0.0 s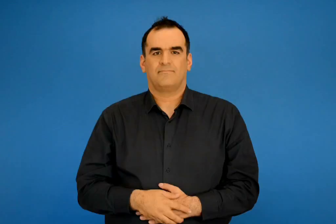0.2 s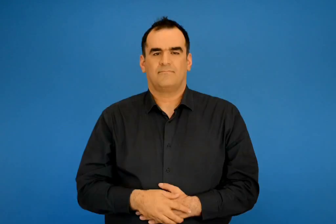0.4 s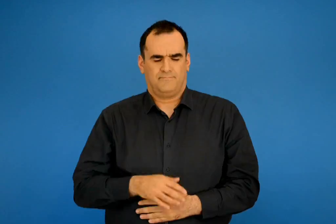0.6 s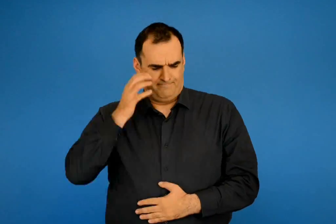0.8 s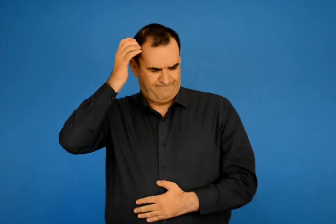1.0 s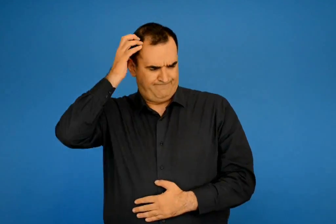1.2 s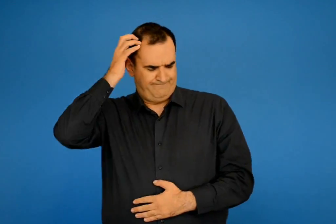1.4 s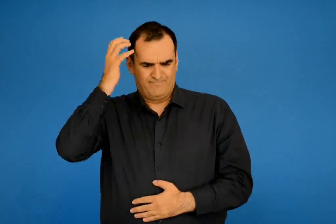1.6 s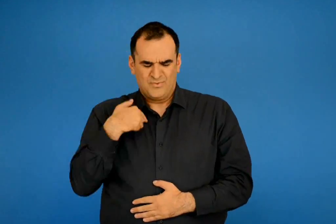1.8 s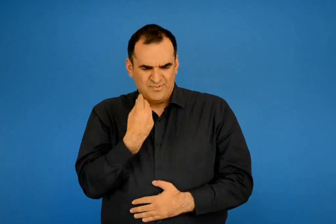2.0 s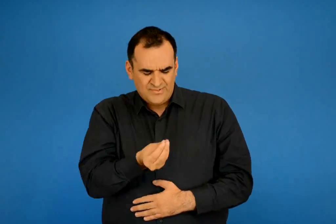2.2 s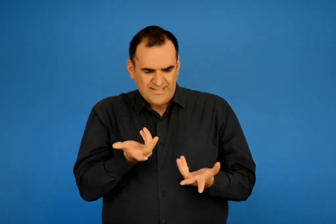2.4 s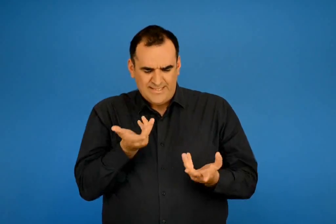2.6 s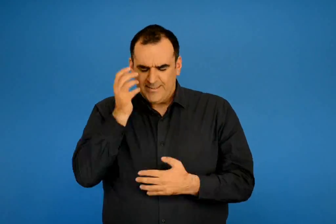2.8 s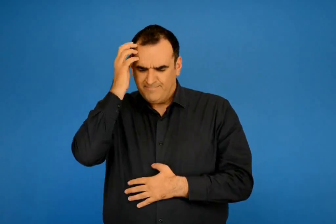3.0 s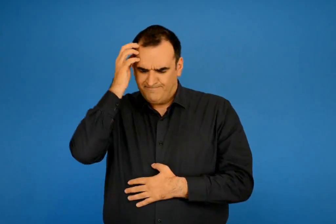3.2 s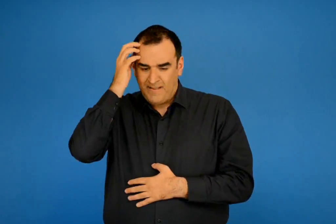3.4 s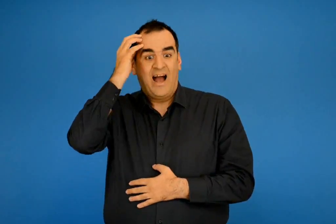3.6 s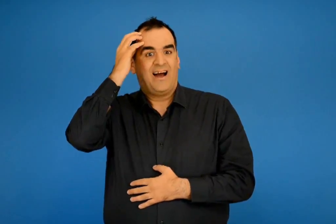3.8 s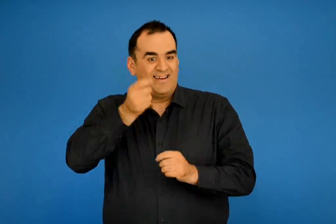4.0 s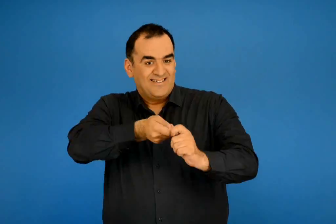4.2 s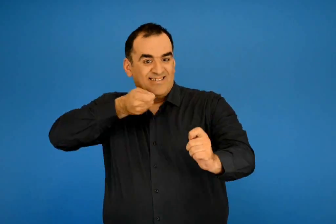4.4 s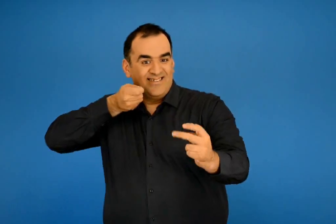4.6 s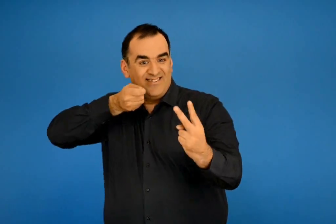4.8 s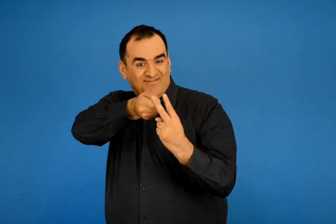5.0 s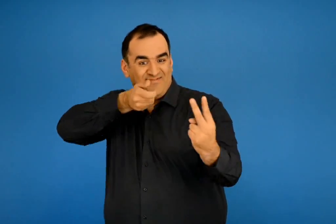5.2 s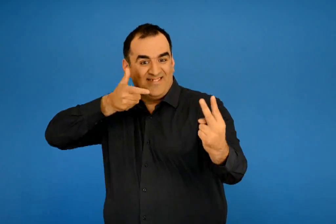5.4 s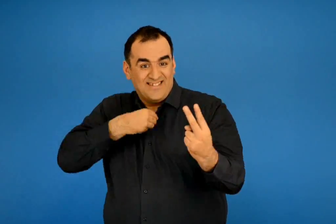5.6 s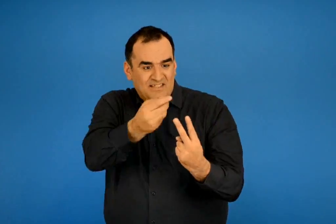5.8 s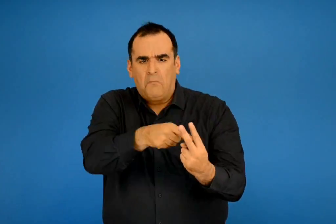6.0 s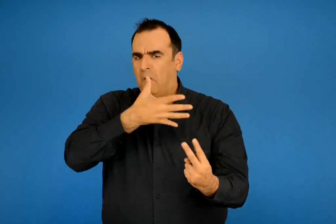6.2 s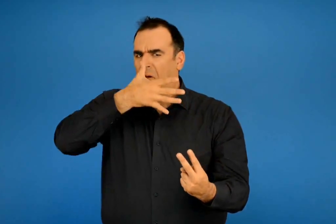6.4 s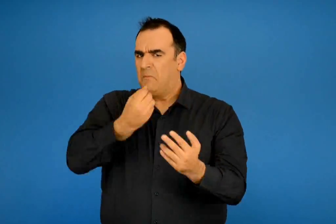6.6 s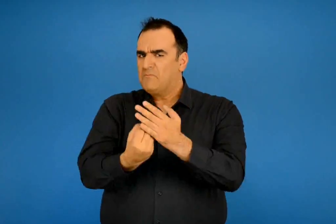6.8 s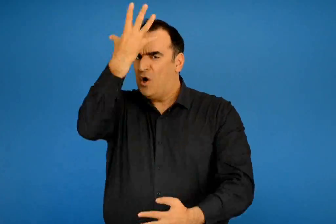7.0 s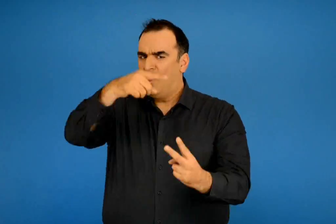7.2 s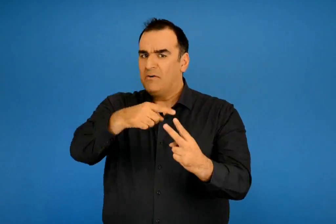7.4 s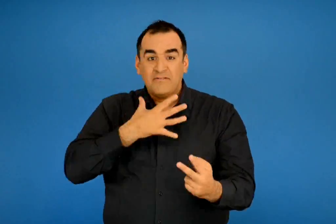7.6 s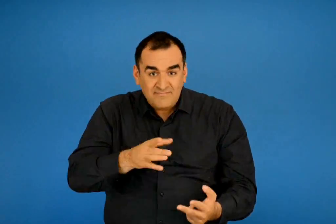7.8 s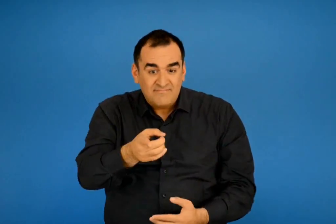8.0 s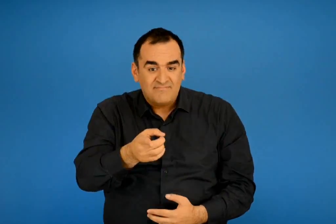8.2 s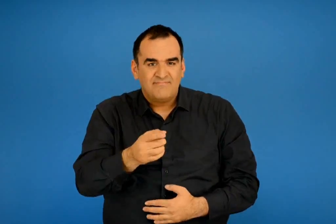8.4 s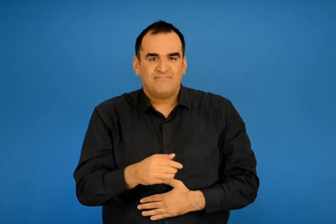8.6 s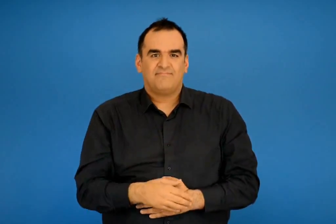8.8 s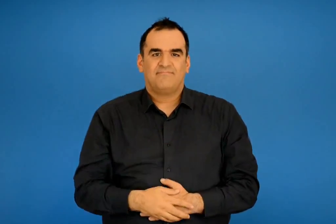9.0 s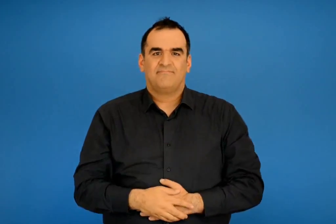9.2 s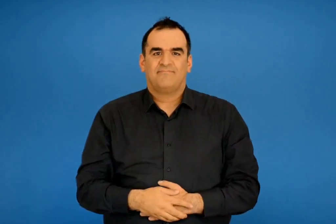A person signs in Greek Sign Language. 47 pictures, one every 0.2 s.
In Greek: τι να σου δώσω ; έκανε θέλεις το λάστιχο μου ; είναι καινούριο
